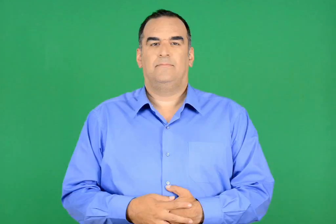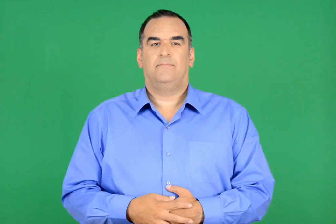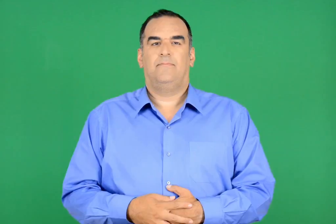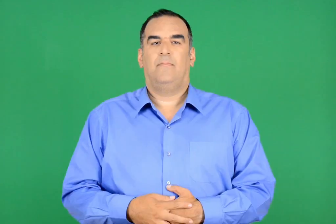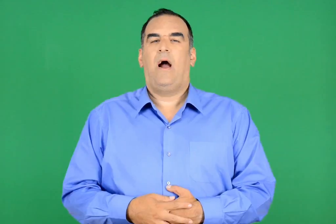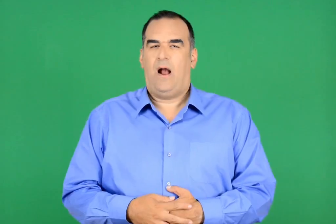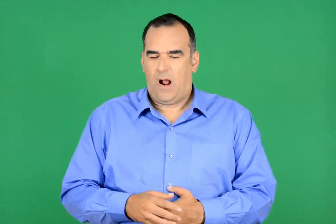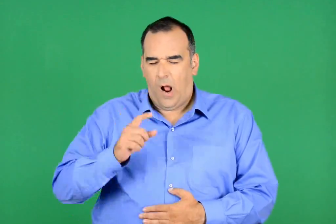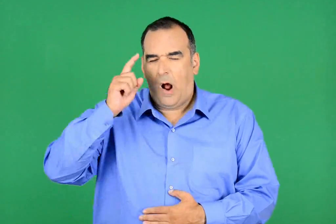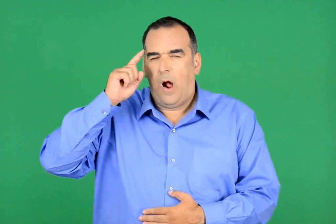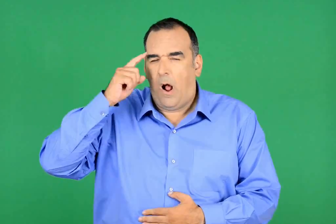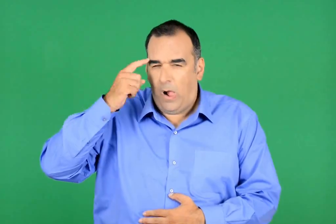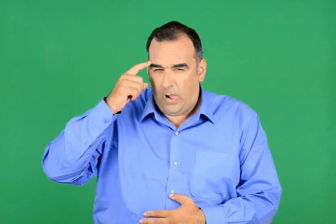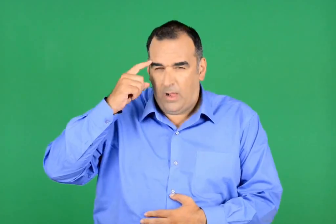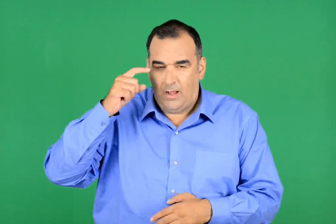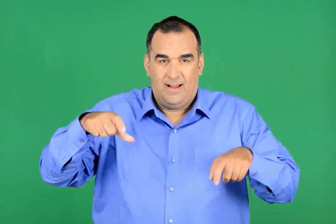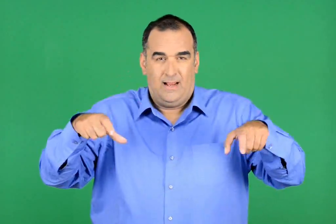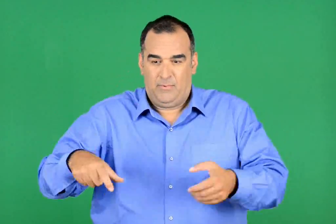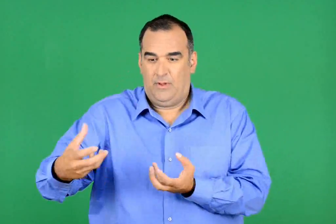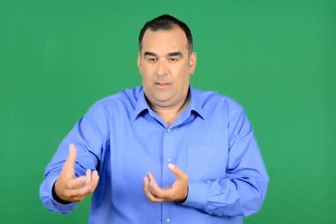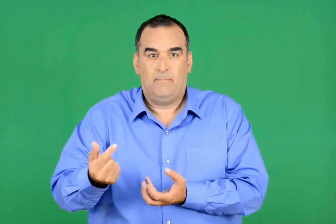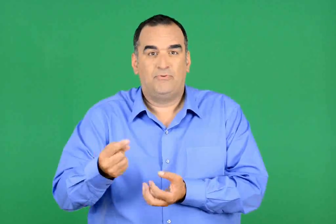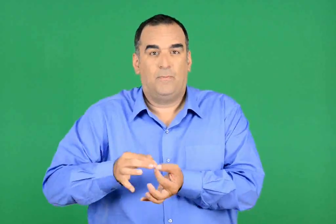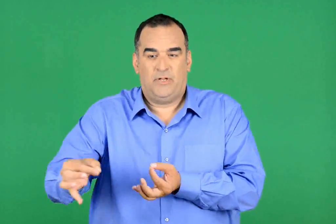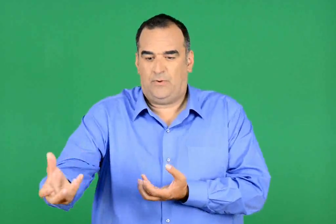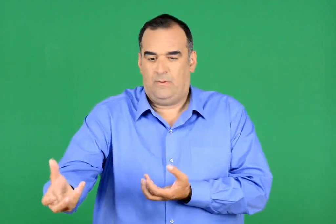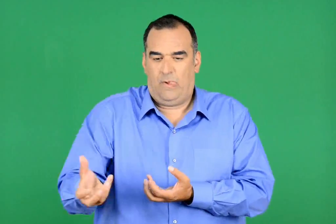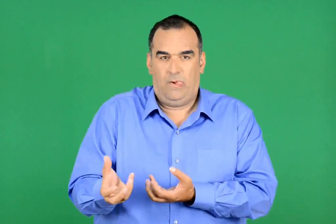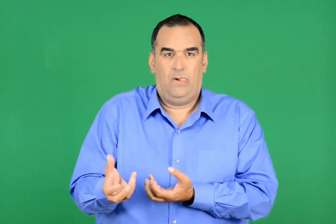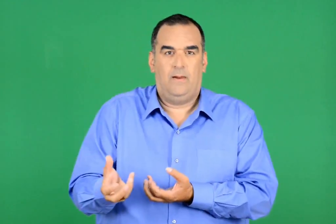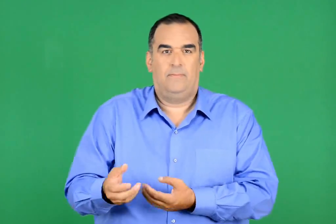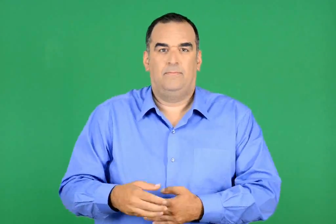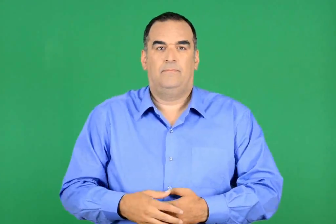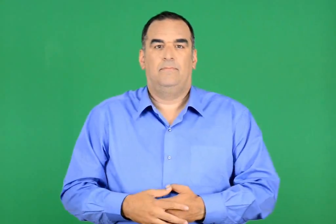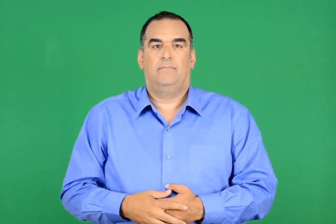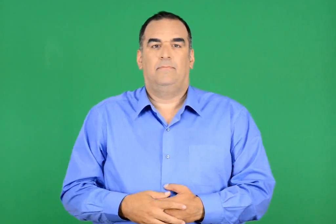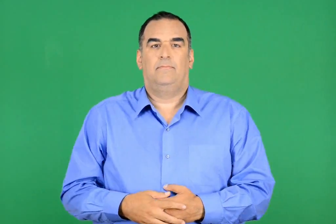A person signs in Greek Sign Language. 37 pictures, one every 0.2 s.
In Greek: τότε κατέφυγε σε µεγαλύτερη ζαβολιά , να κλείσει το τέρμα του µίσό µέτρο
